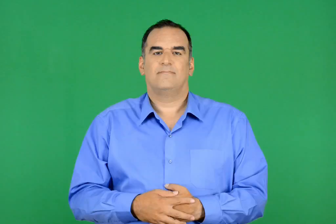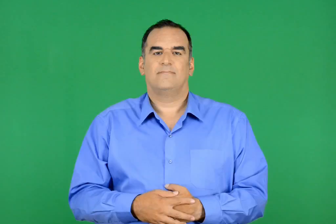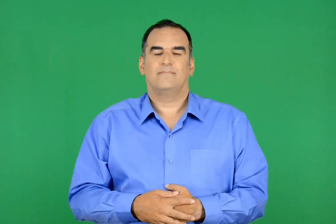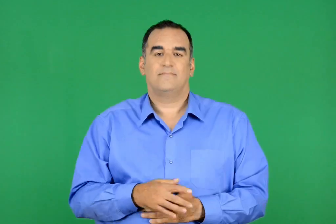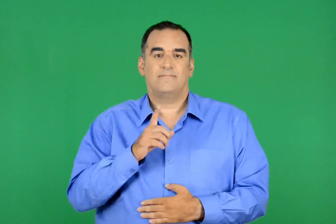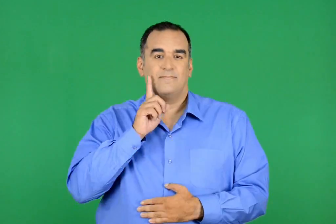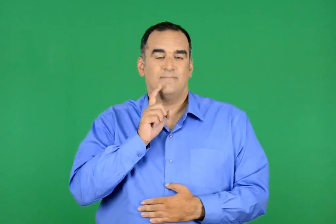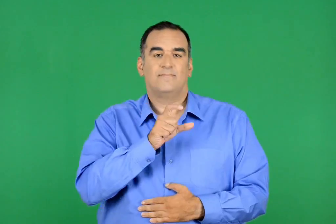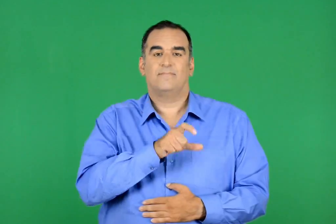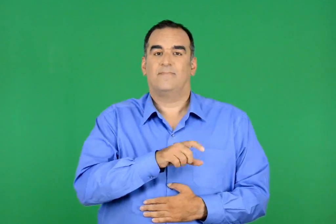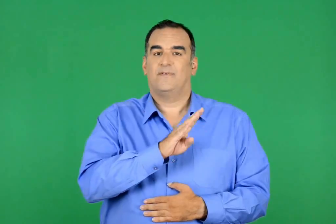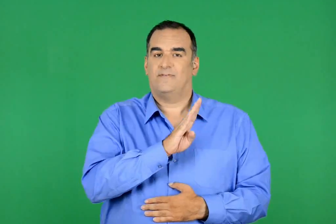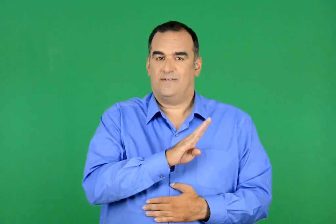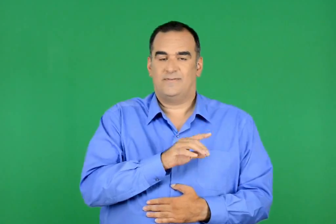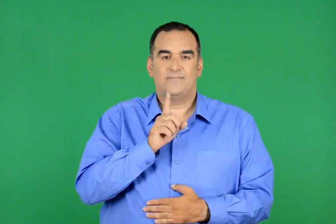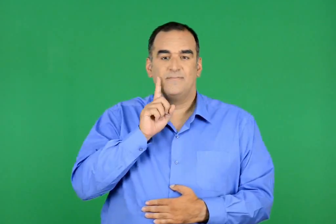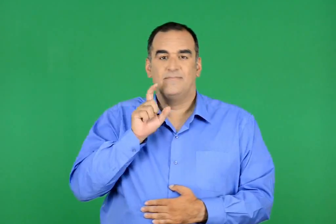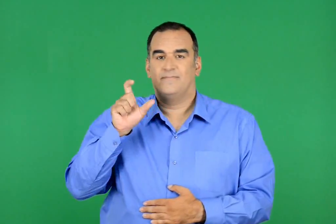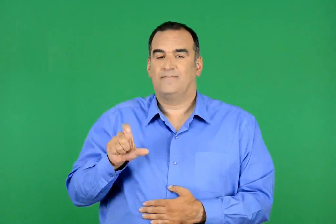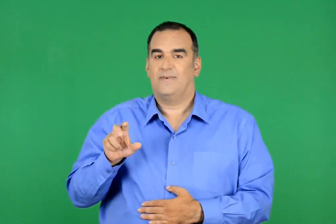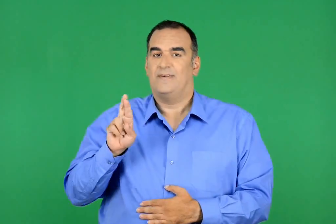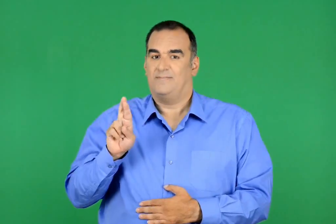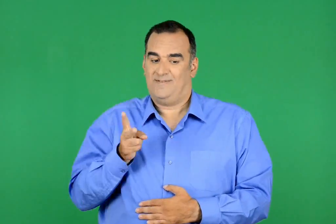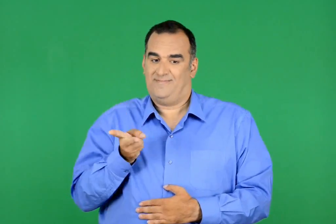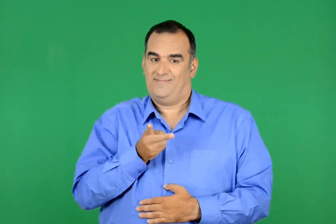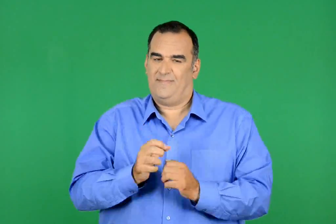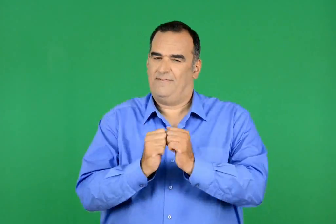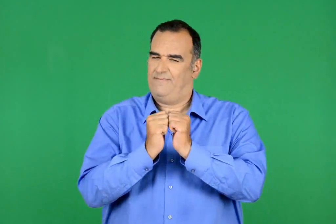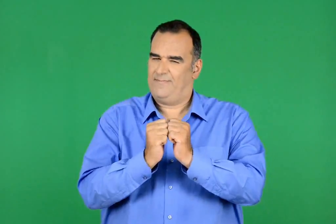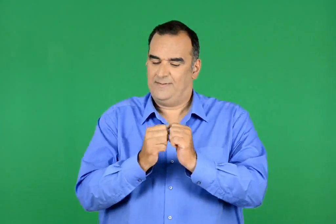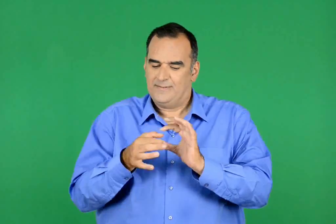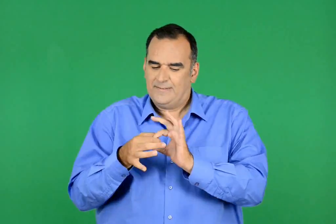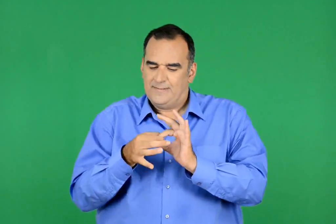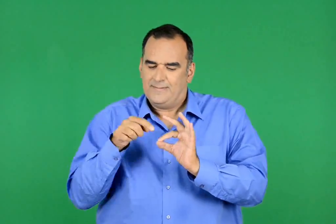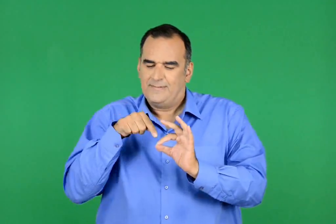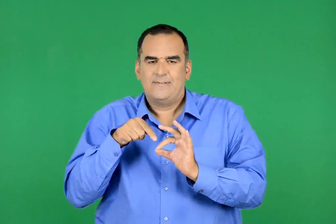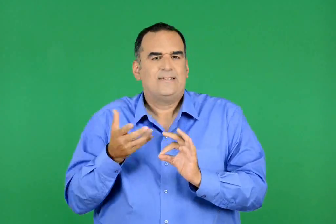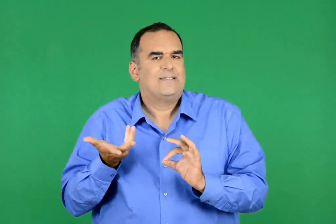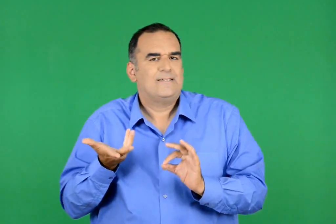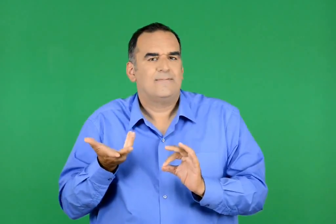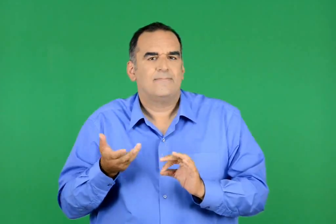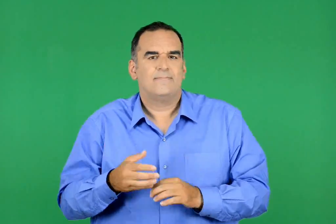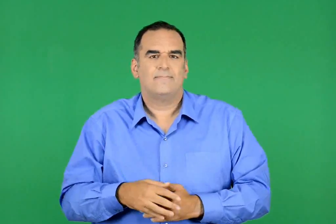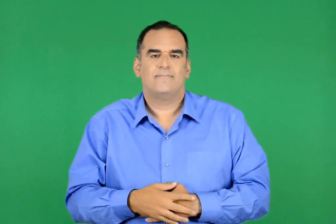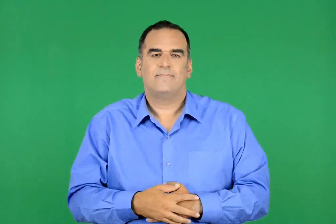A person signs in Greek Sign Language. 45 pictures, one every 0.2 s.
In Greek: η βαγγελίτσα και η ρασµίγια γίνονται φίλες. τι τις συνδέει ;
